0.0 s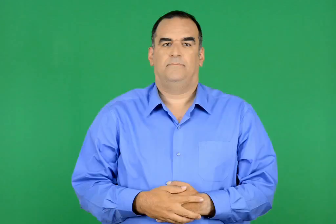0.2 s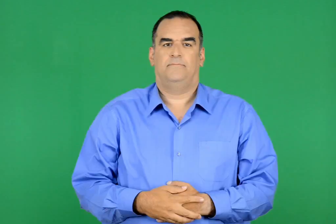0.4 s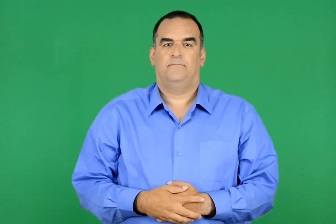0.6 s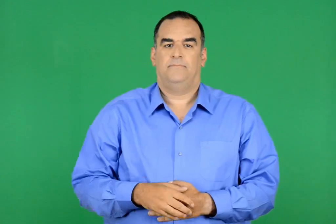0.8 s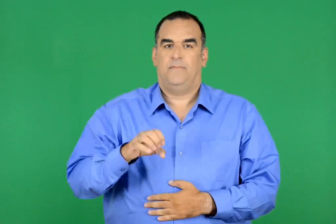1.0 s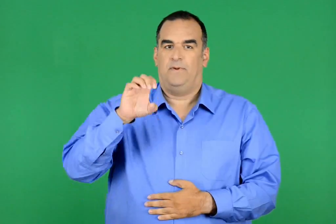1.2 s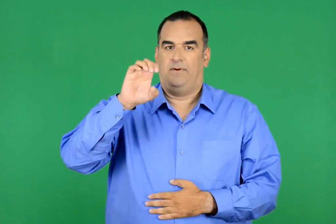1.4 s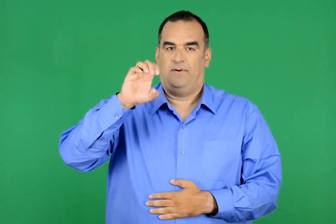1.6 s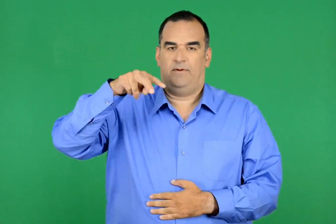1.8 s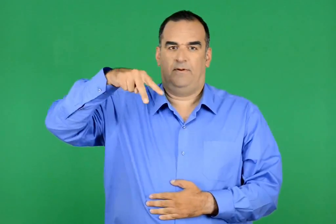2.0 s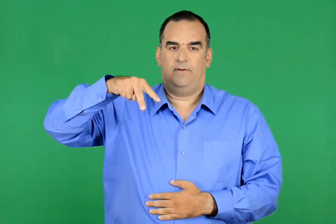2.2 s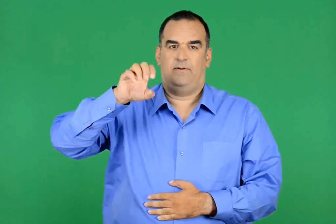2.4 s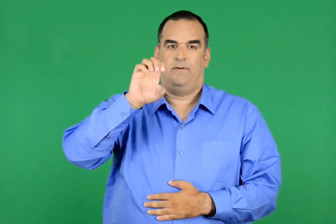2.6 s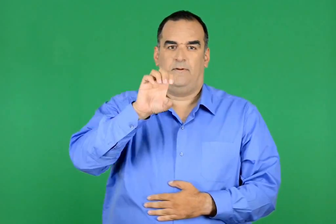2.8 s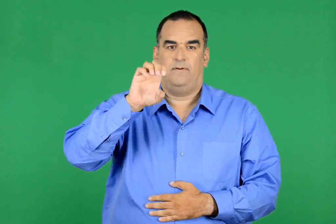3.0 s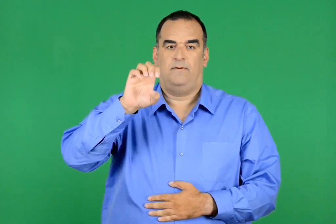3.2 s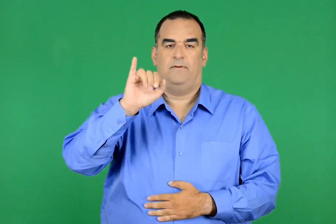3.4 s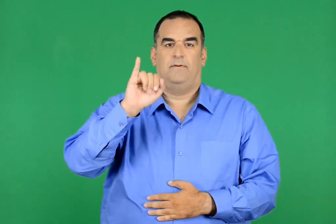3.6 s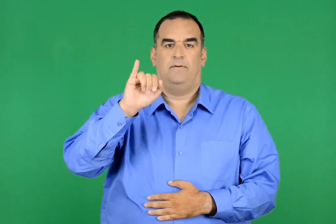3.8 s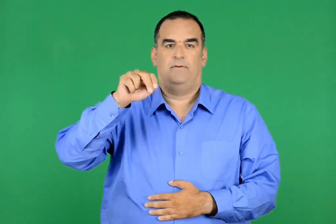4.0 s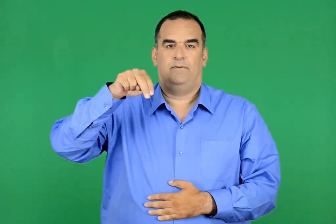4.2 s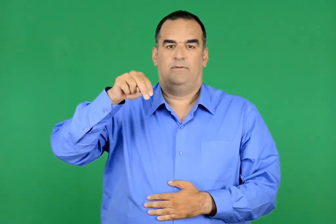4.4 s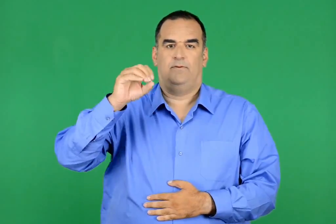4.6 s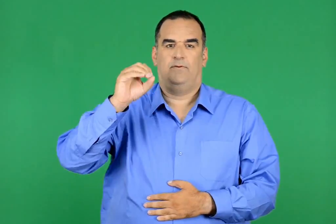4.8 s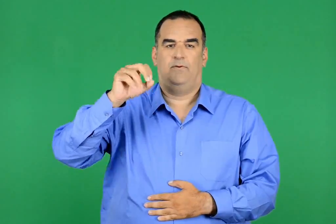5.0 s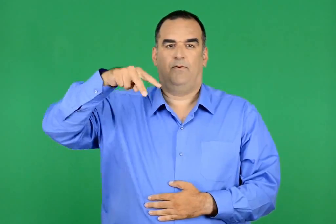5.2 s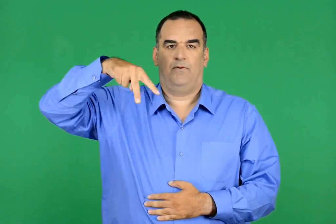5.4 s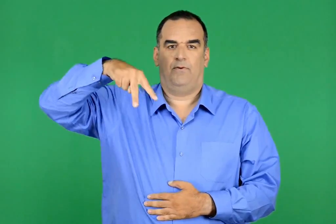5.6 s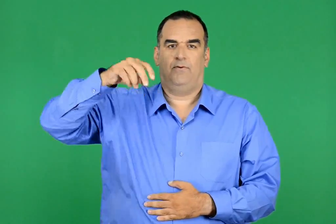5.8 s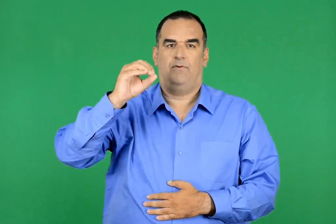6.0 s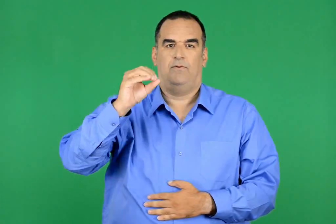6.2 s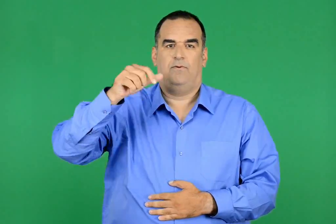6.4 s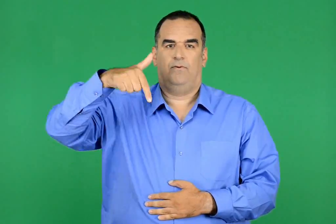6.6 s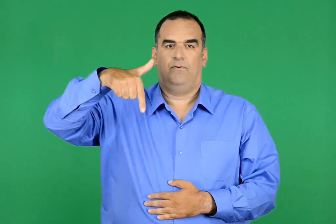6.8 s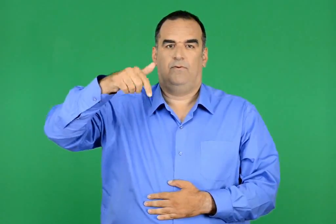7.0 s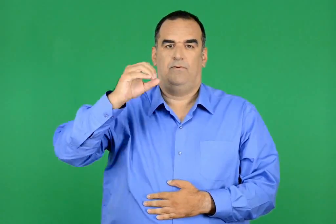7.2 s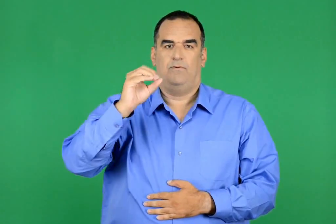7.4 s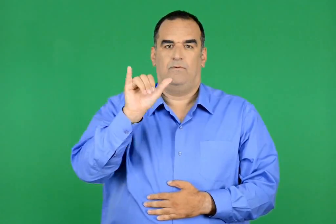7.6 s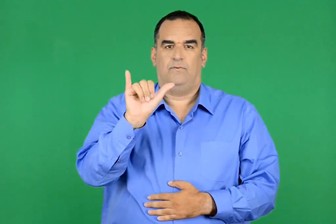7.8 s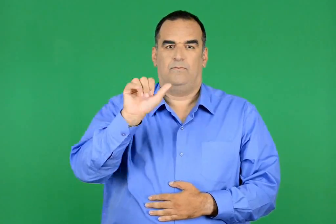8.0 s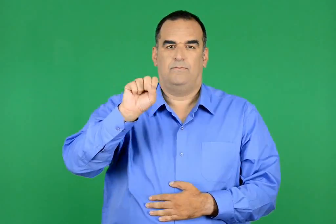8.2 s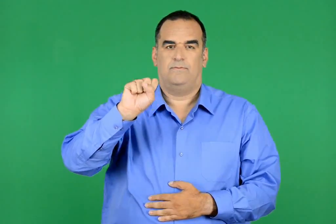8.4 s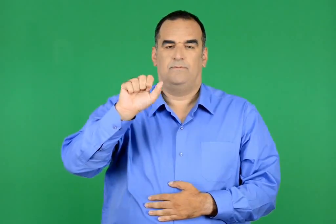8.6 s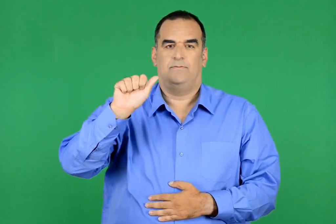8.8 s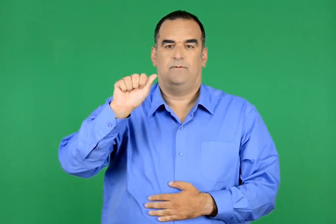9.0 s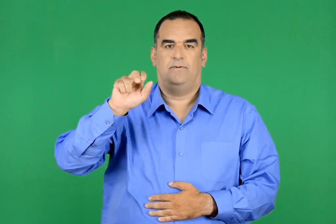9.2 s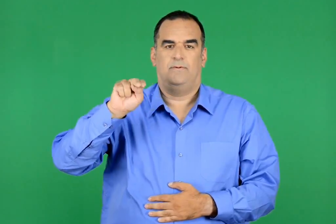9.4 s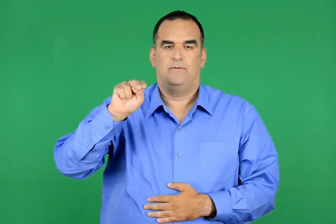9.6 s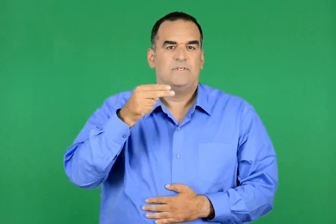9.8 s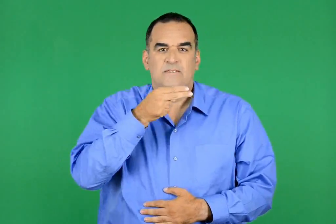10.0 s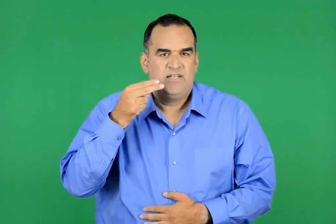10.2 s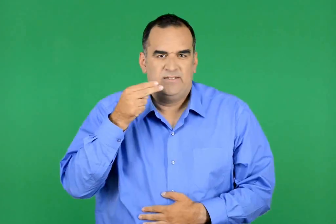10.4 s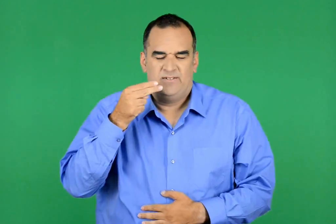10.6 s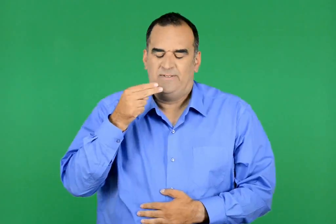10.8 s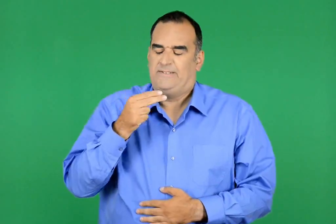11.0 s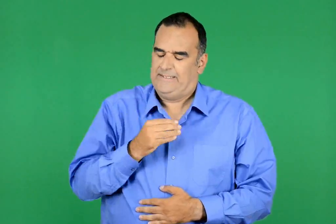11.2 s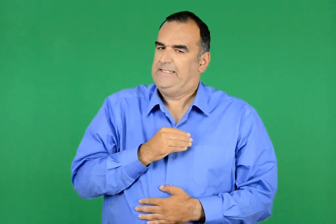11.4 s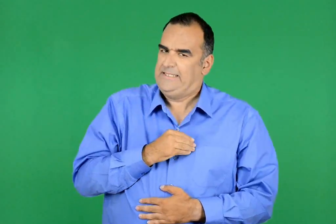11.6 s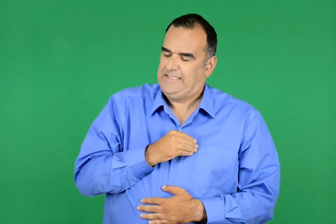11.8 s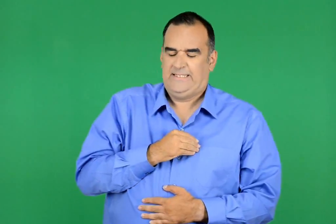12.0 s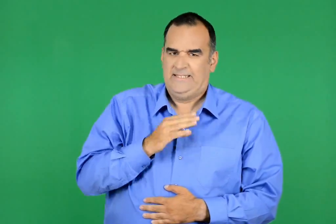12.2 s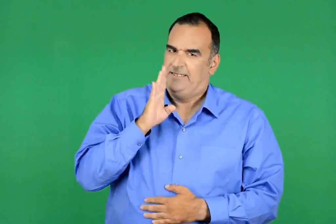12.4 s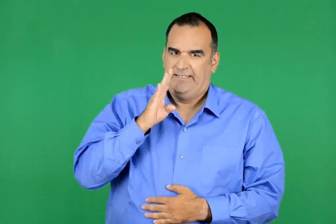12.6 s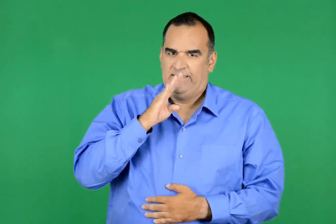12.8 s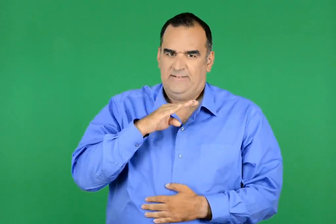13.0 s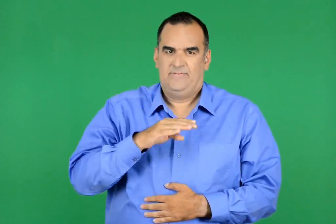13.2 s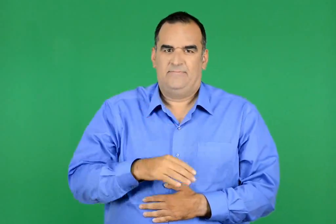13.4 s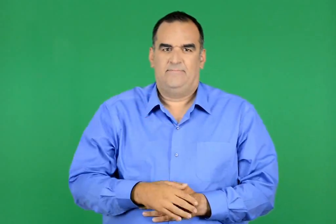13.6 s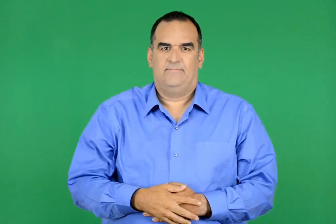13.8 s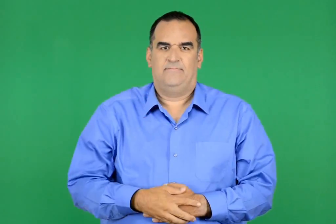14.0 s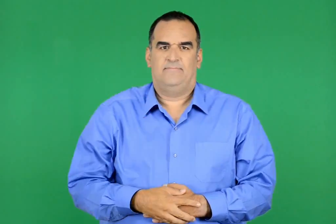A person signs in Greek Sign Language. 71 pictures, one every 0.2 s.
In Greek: ελεεινολογούσαν θεωρούσαν αξιολύπητους
